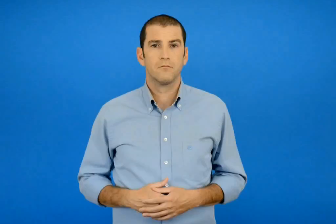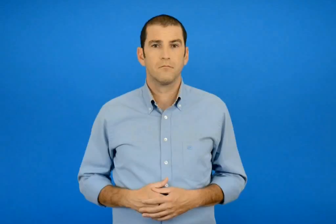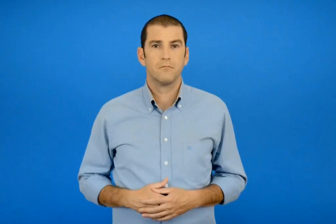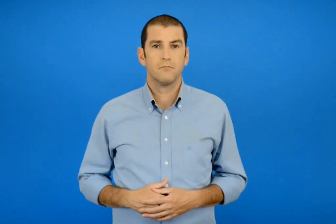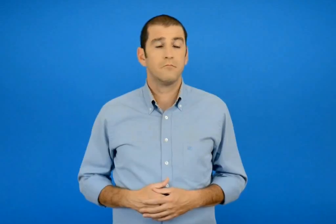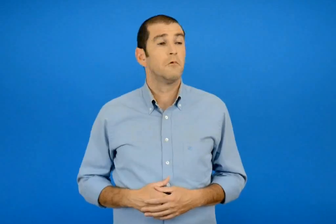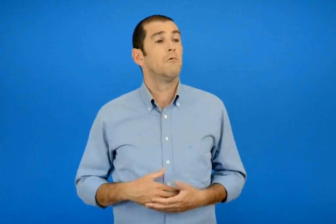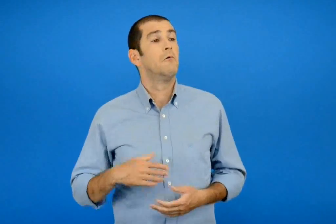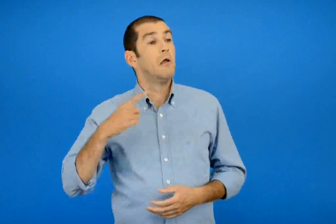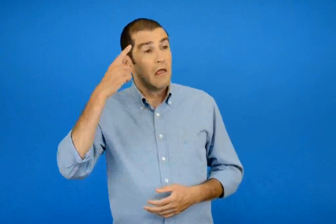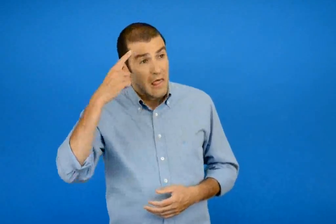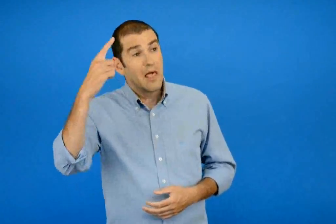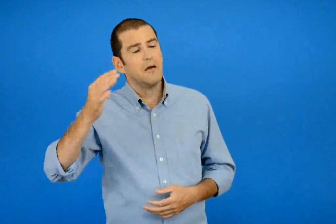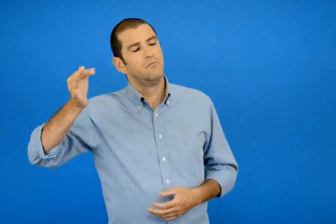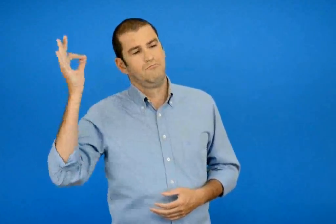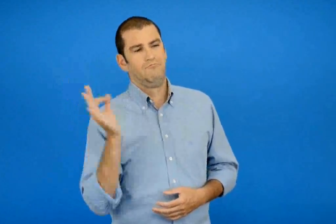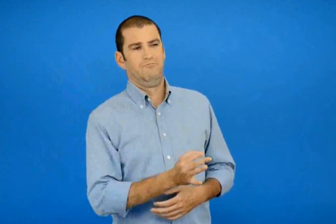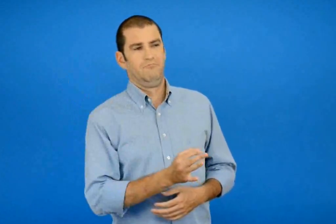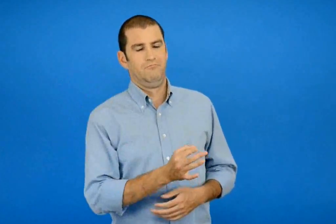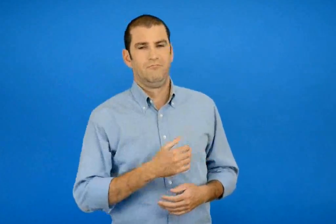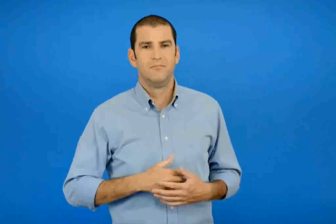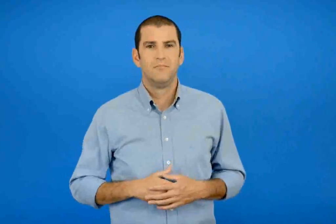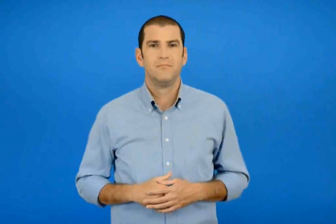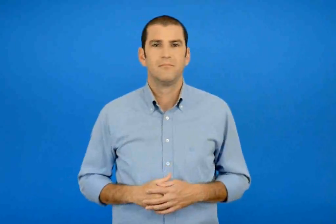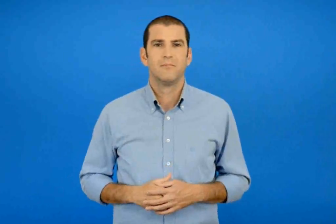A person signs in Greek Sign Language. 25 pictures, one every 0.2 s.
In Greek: ωραία ιδέα
